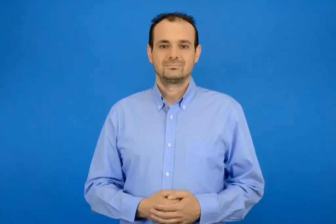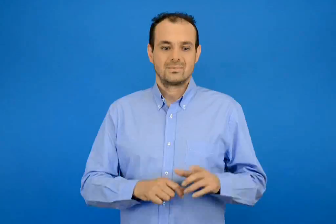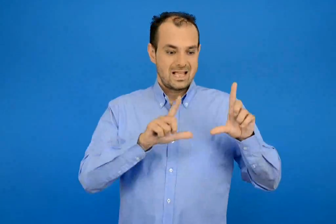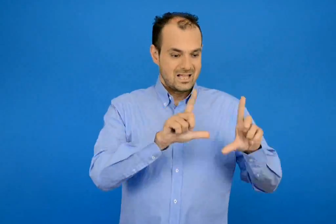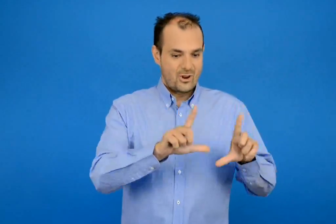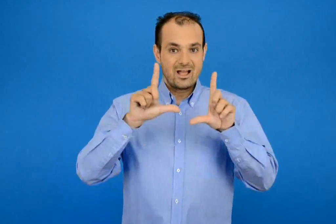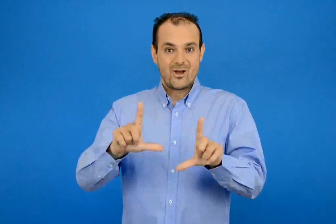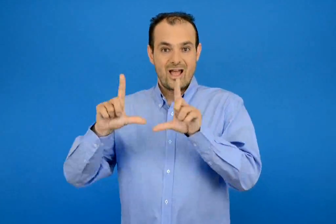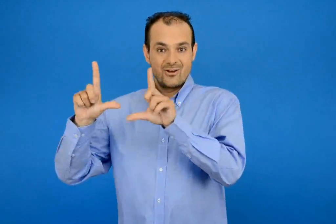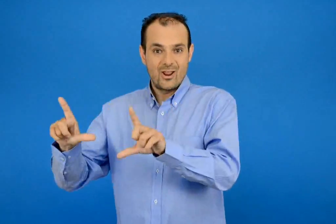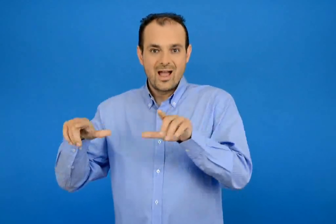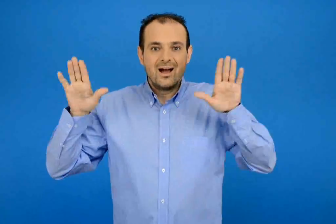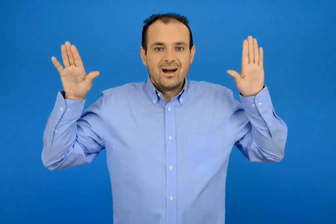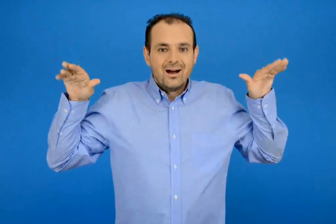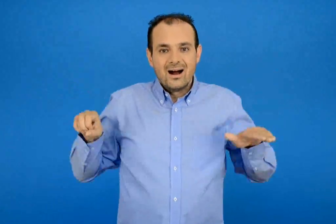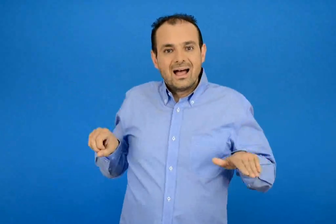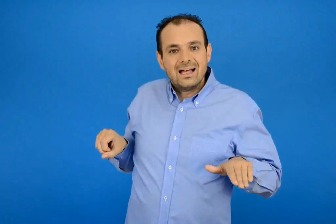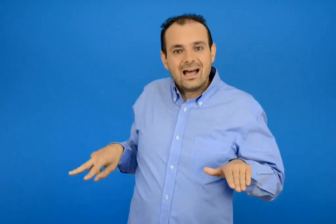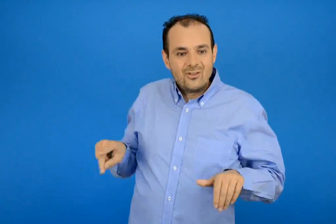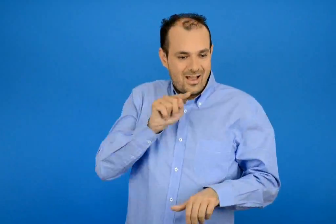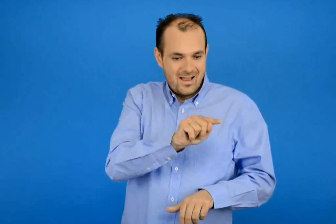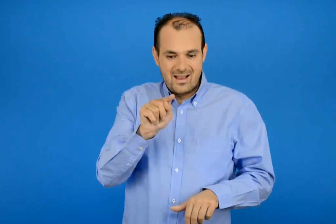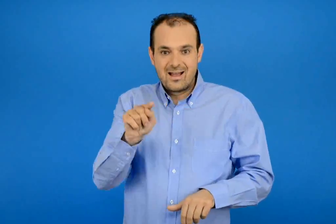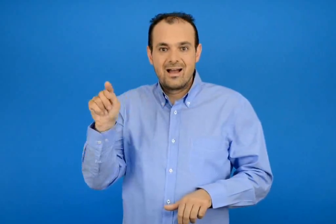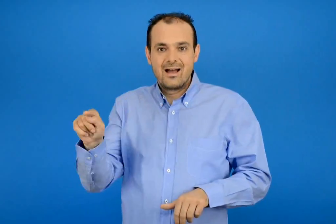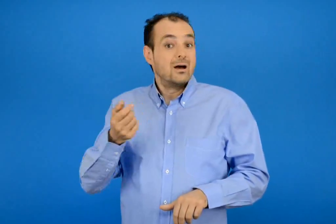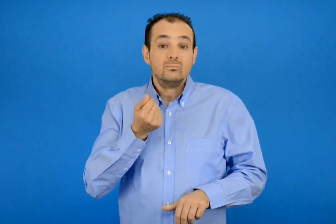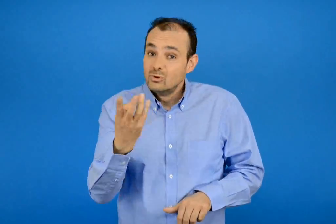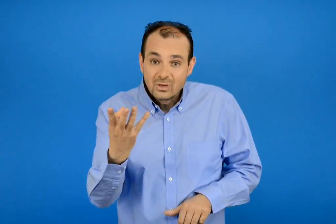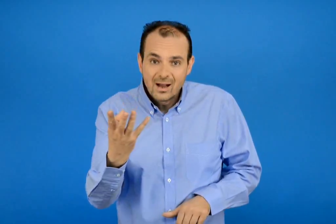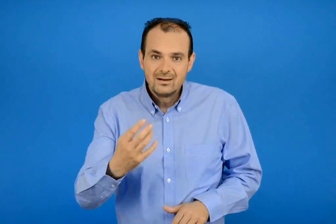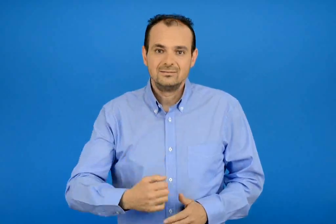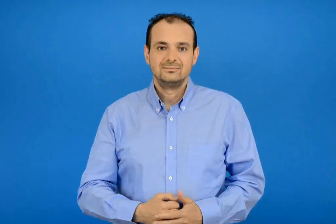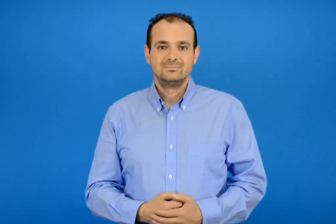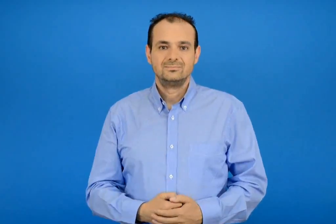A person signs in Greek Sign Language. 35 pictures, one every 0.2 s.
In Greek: ποσά είναι τα χελιδόνια σε κάθε εικόνα ;
